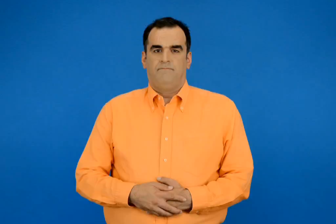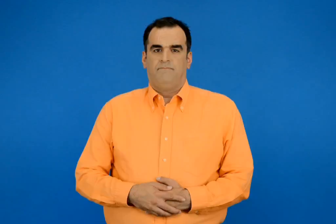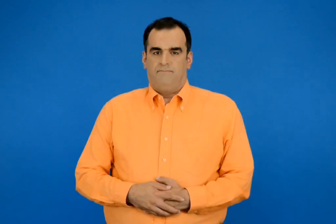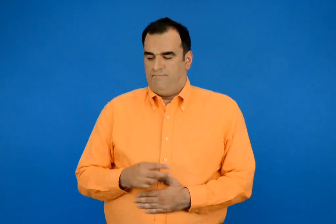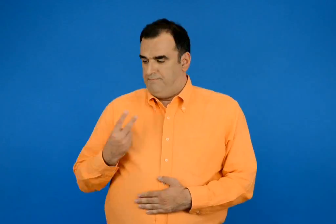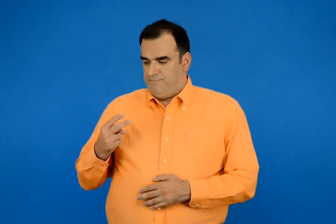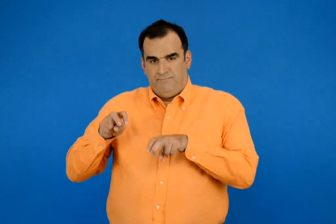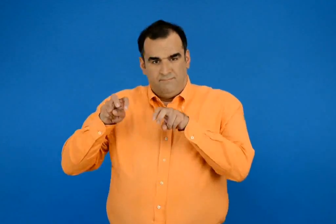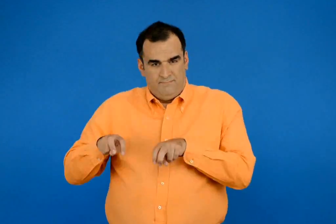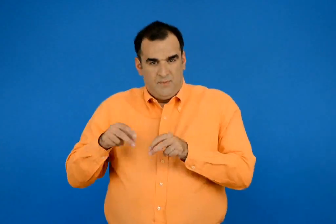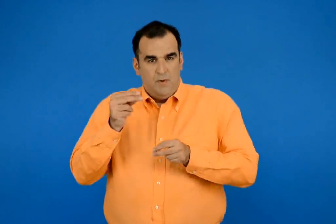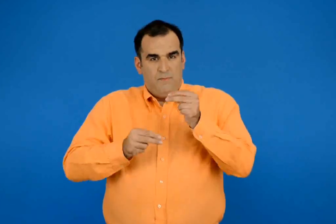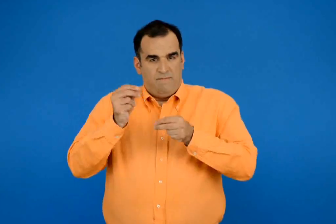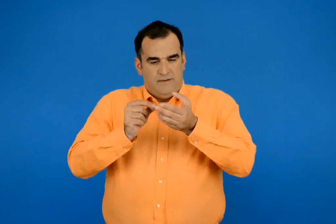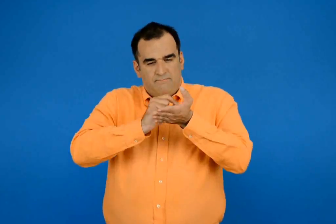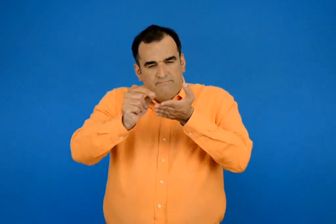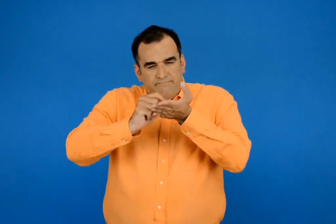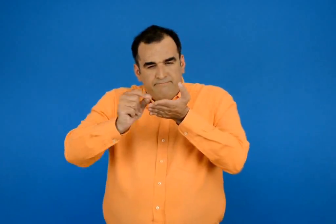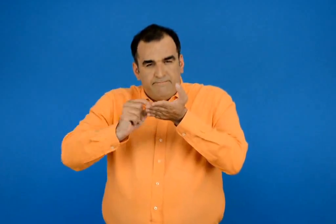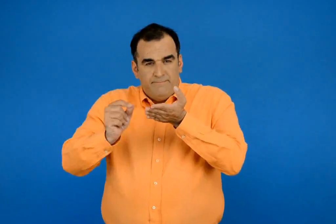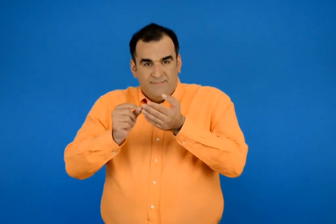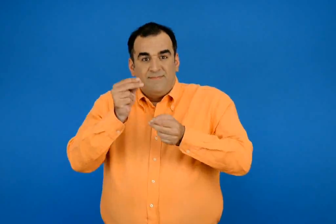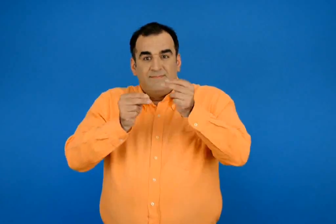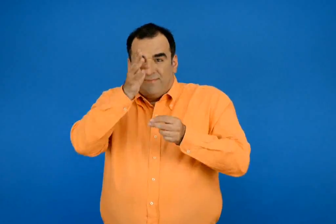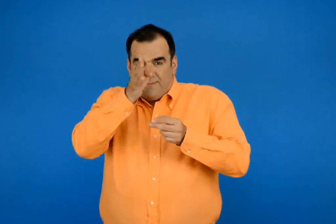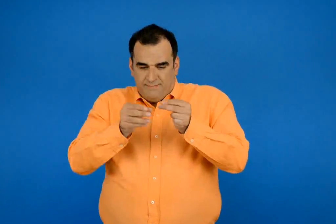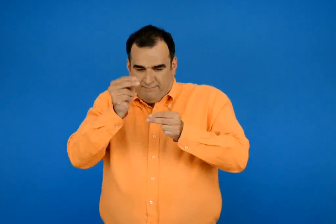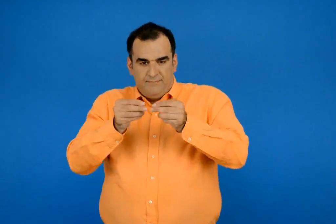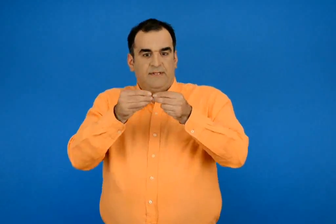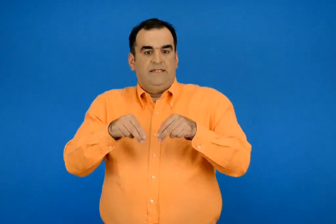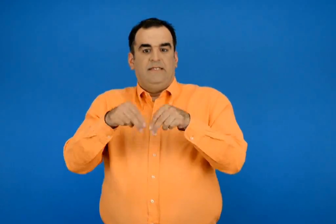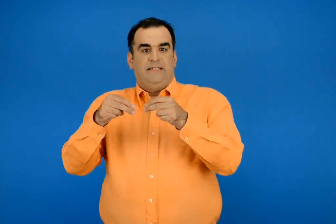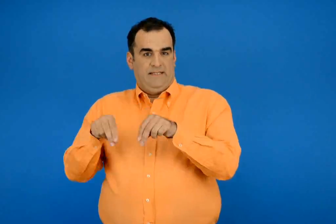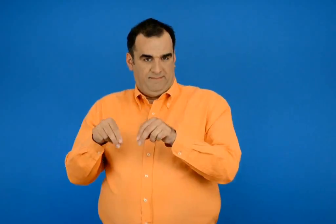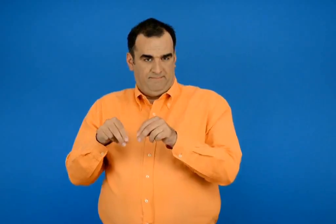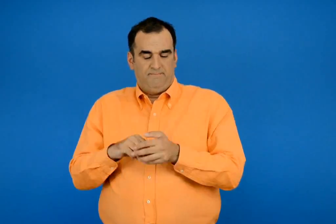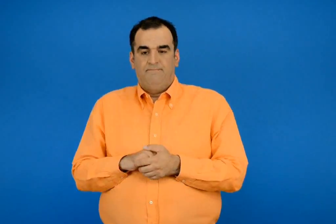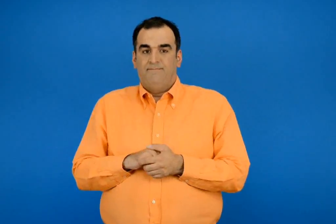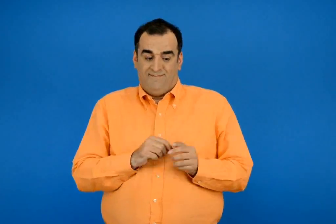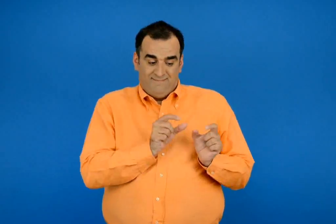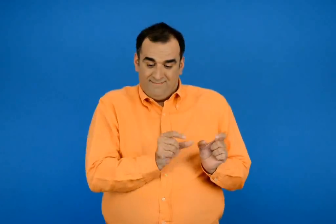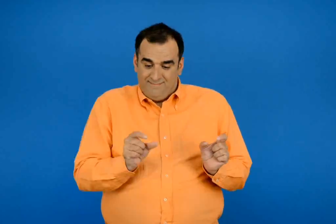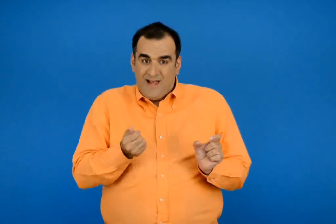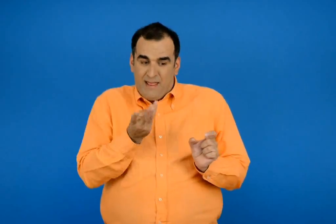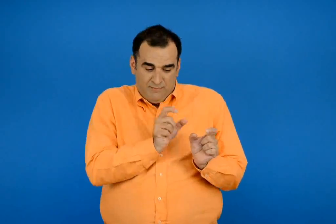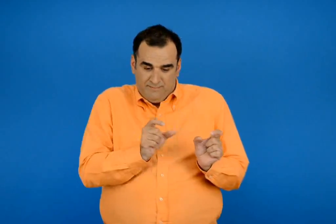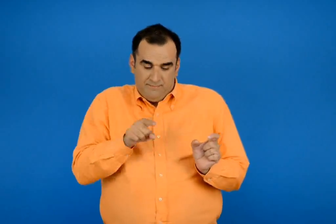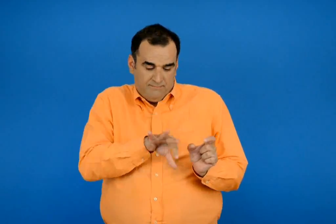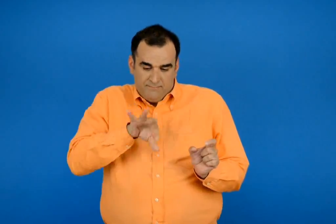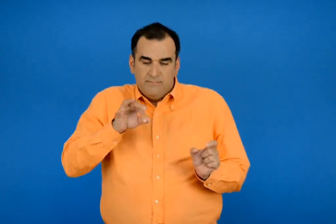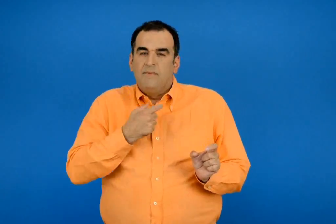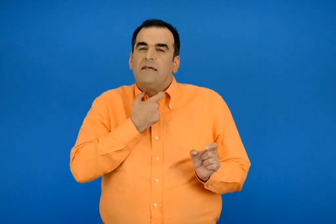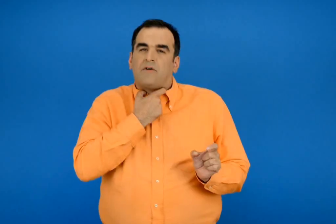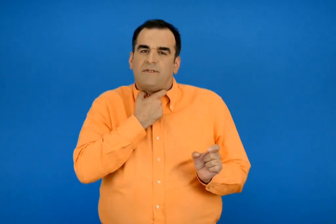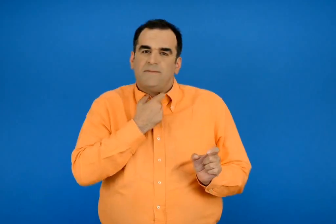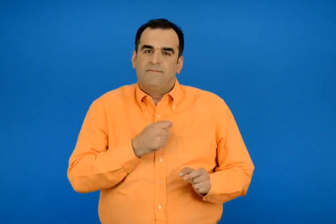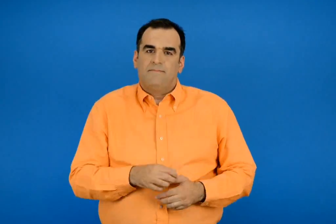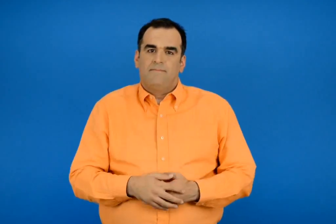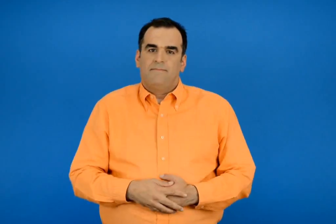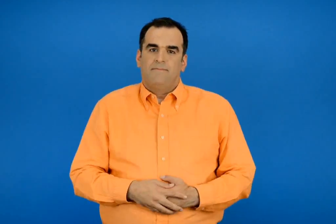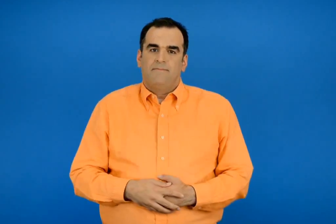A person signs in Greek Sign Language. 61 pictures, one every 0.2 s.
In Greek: φτιάχνω με τον διπλανό μου ένα πρόβλημα το λύνουμε με κάθετες πράξεις χρησιμοποιούμε οποίους από τους παρακάτω αριθμούς χρειαζόμαστε
